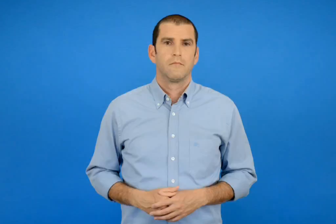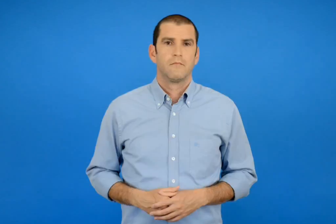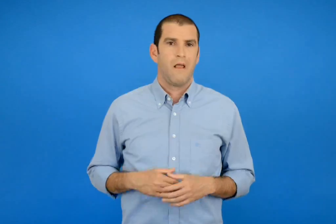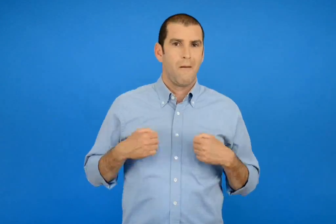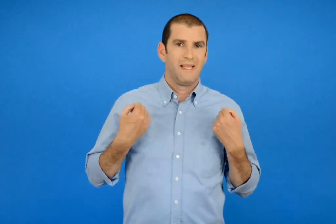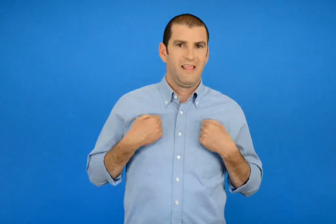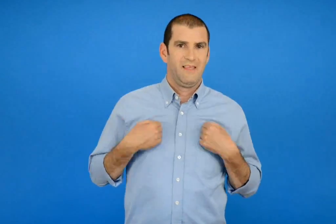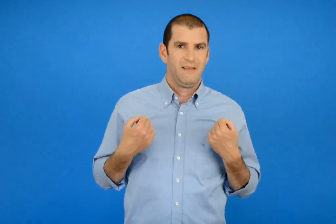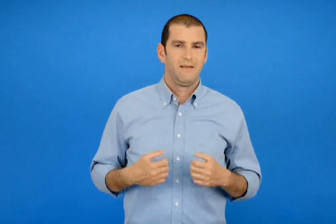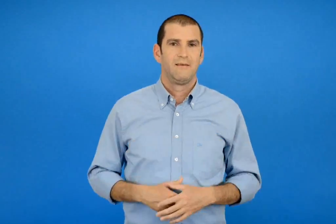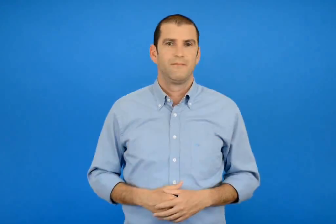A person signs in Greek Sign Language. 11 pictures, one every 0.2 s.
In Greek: παιχνίδι
